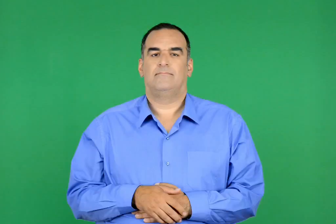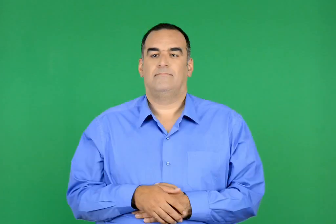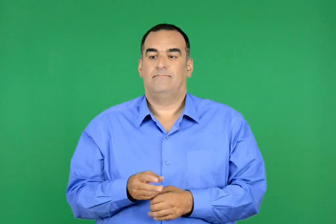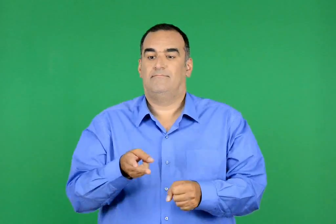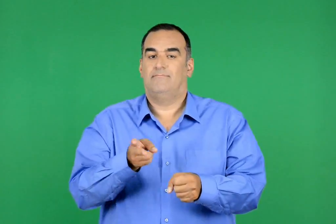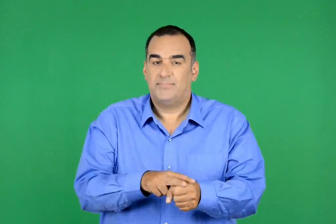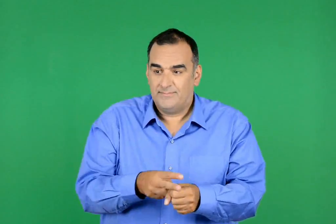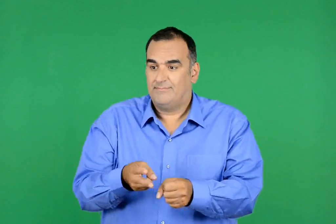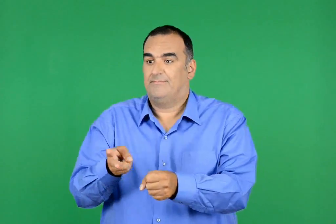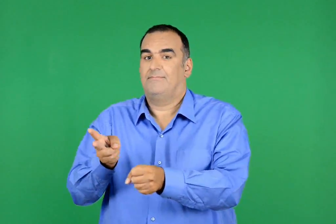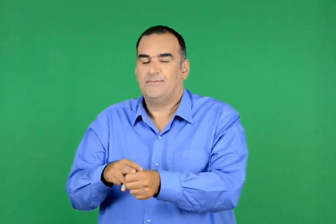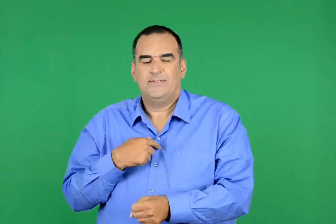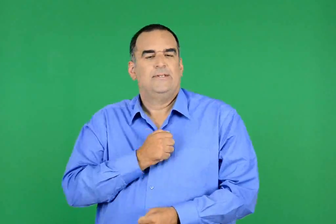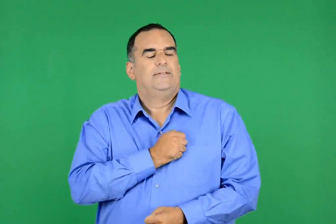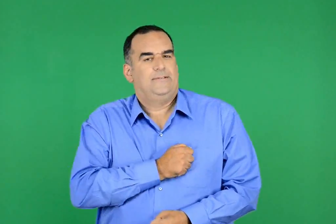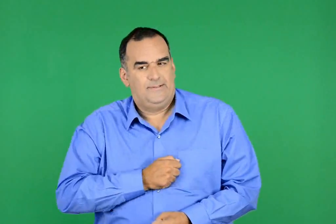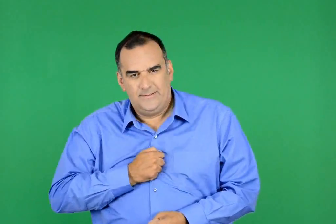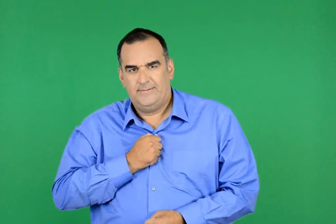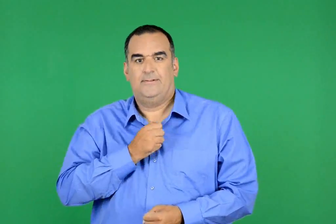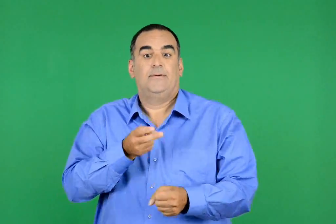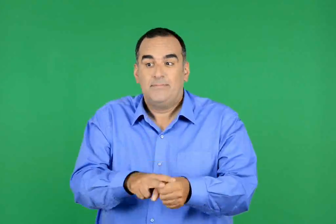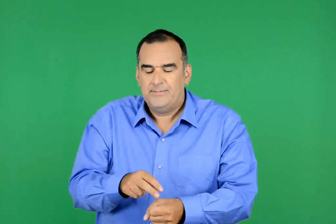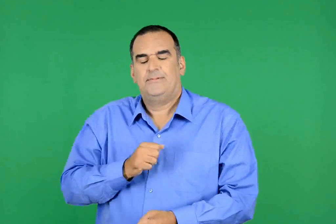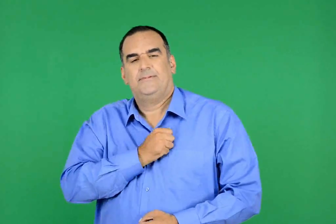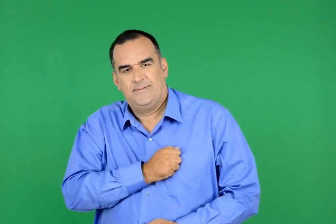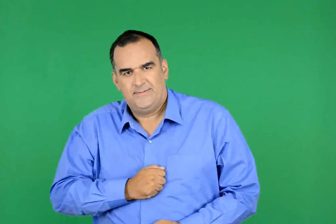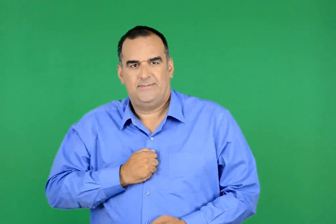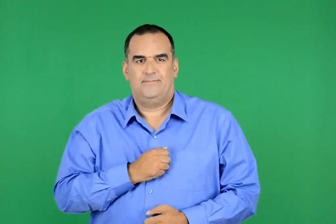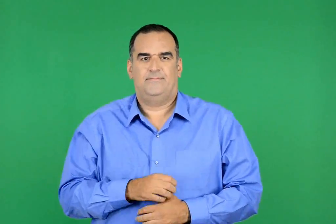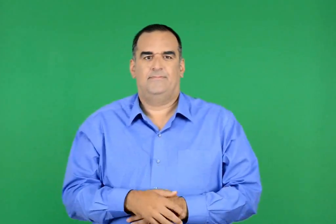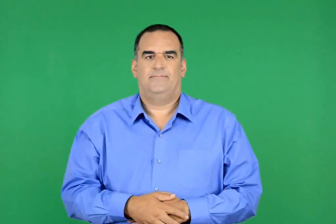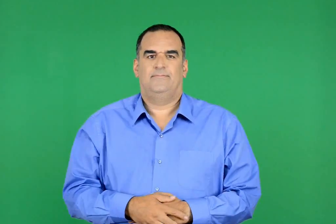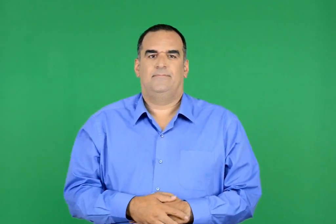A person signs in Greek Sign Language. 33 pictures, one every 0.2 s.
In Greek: κάθε φορά µε γέμιζε θλίψη ο χαμός τους
